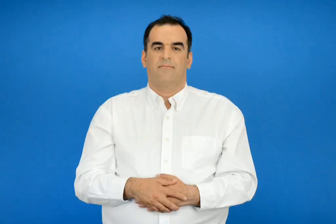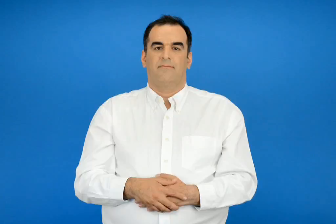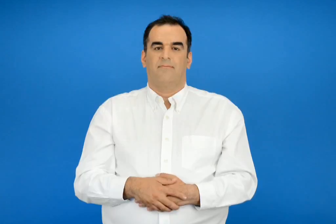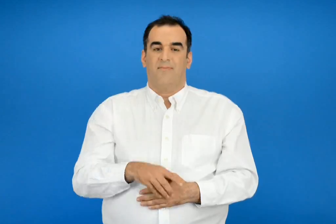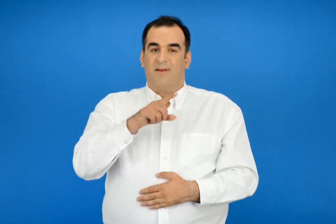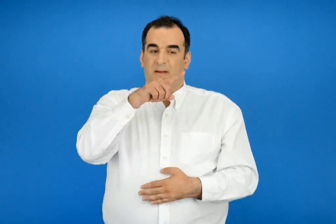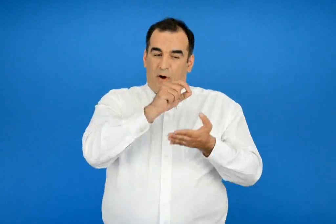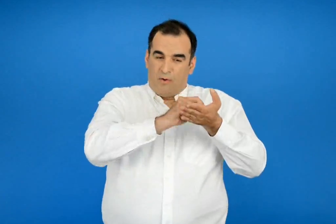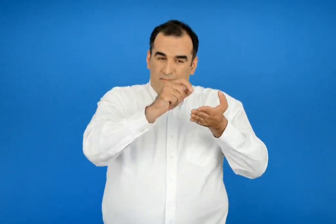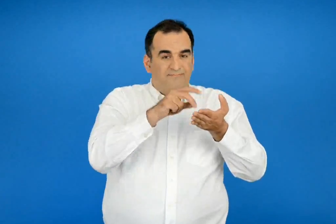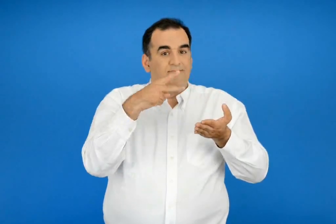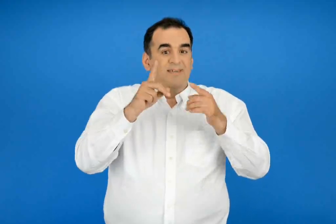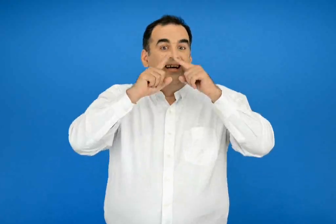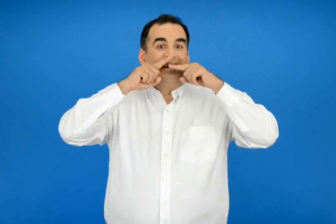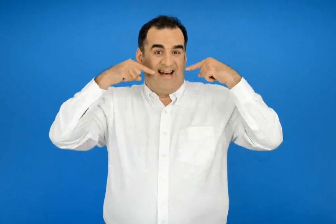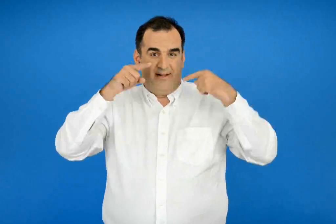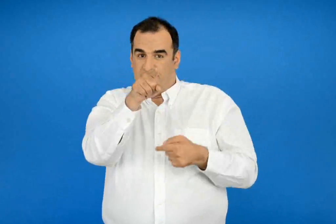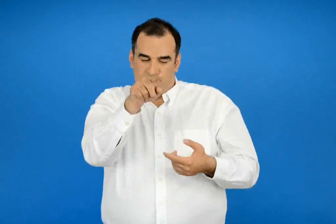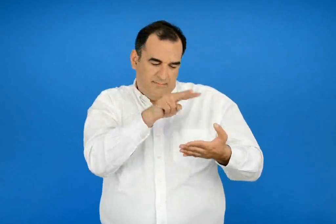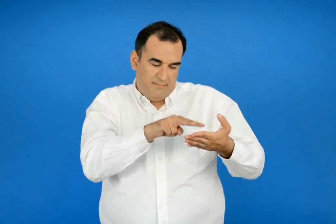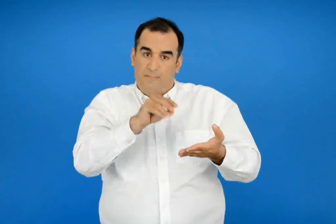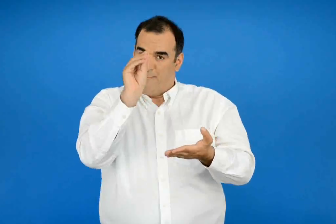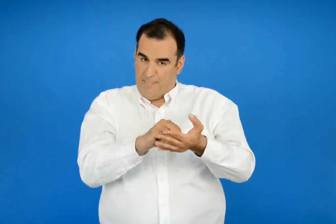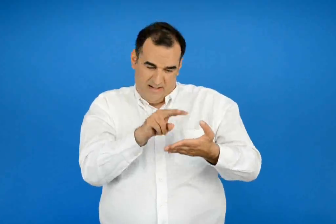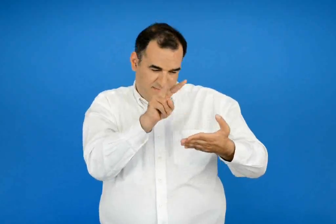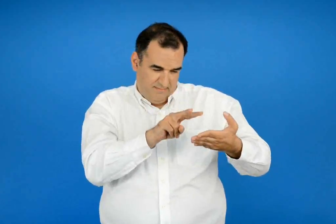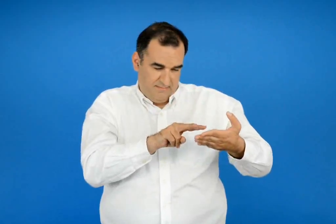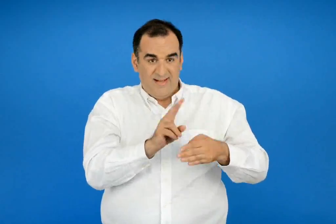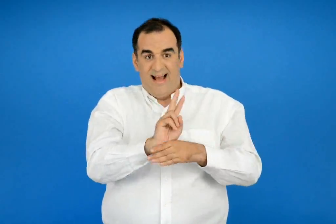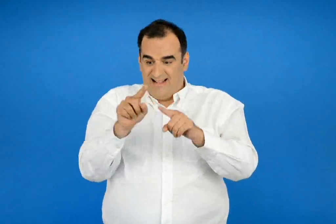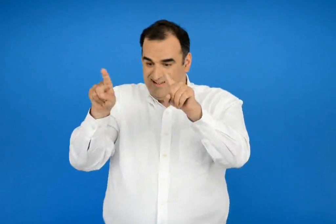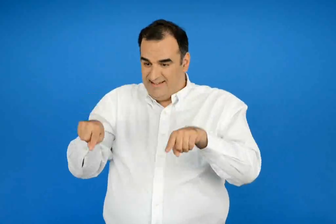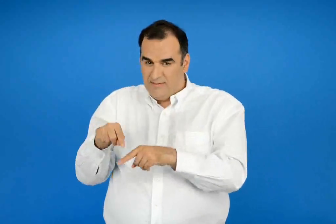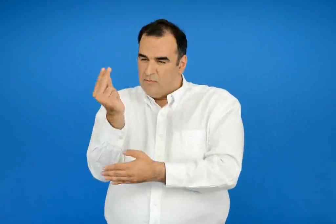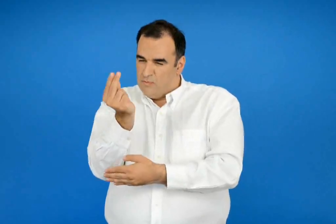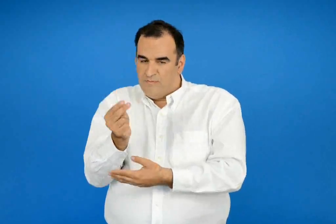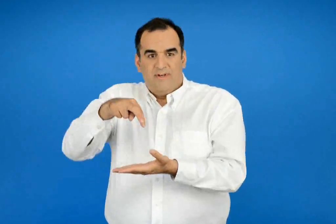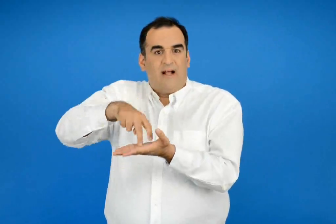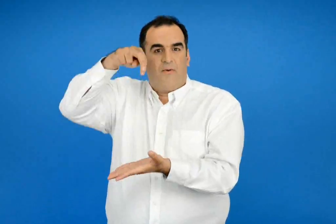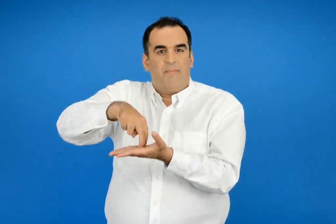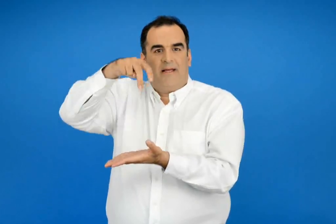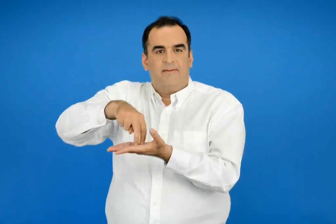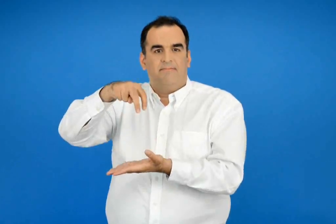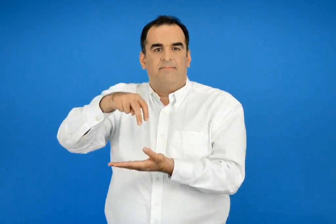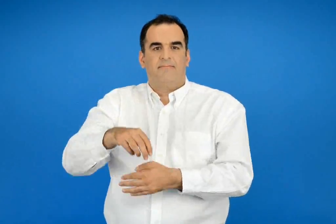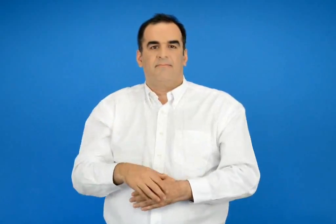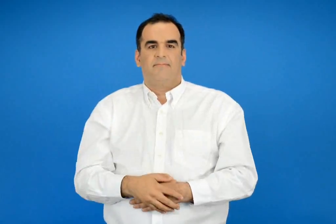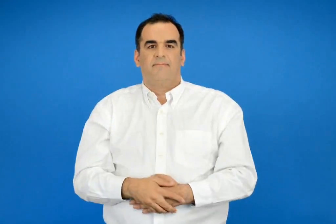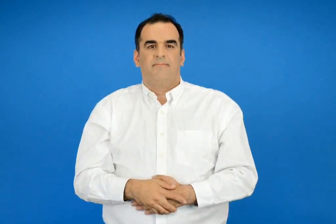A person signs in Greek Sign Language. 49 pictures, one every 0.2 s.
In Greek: ξαναδιάβασε το ημερολόγιο της χαράς και ζωγράφισε σε ένα χαρτί το χωχαρουπακι
